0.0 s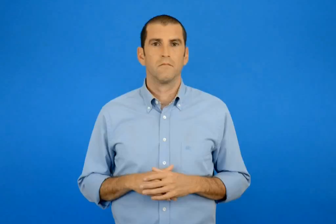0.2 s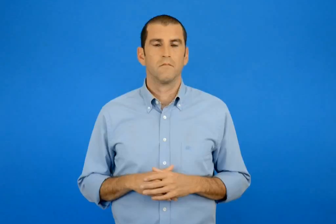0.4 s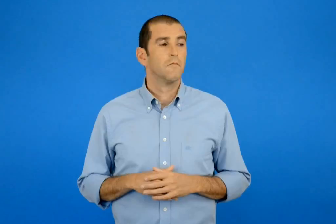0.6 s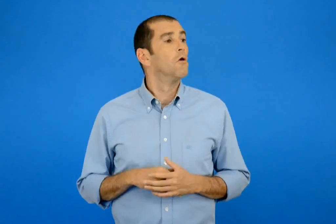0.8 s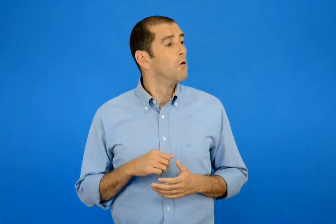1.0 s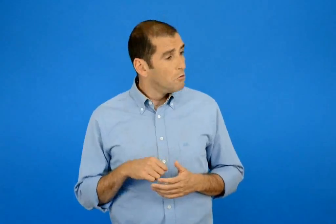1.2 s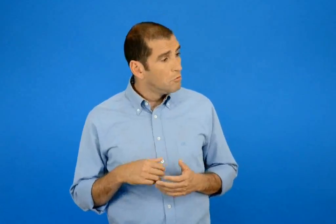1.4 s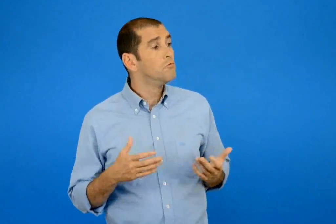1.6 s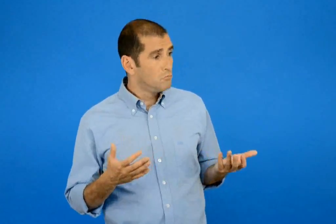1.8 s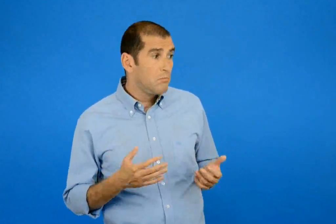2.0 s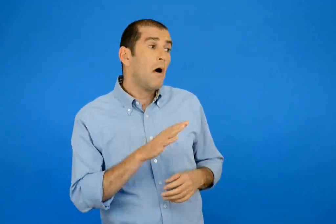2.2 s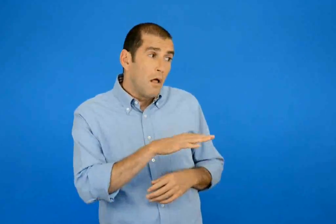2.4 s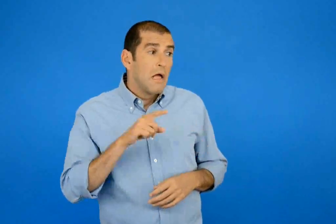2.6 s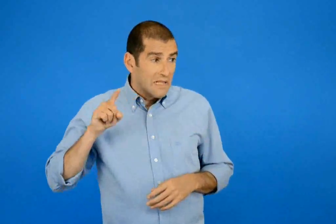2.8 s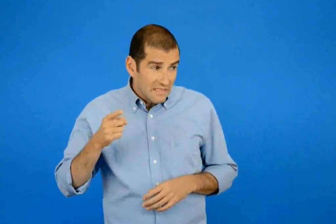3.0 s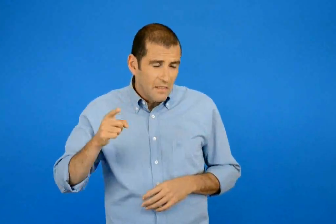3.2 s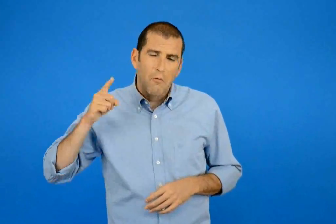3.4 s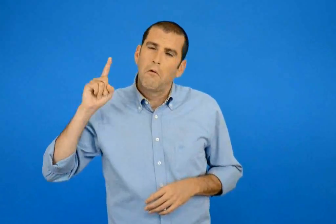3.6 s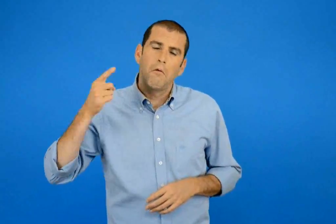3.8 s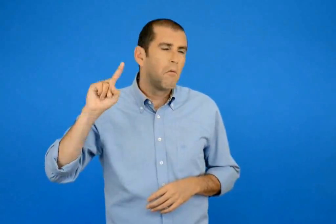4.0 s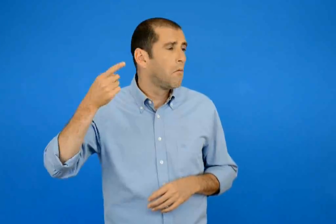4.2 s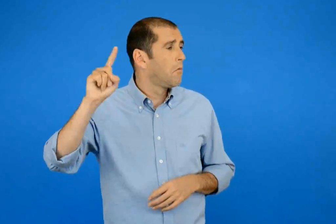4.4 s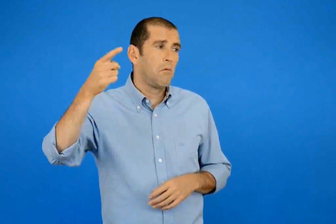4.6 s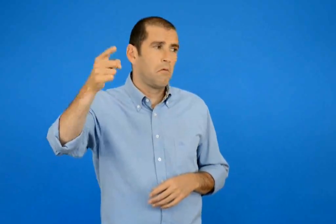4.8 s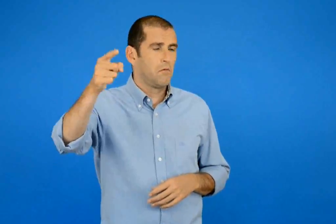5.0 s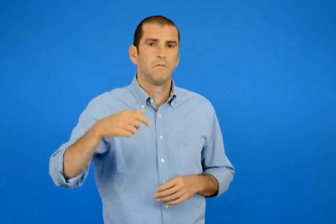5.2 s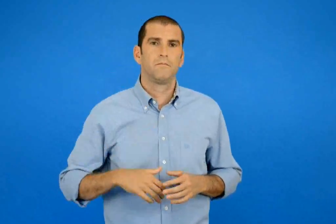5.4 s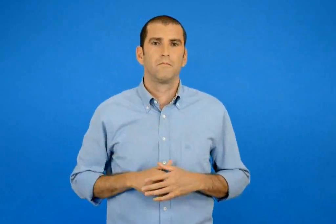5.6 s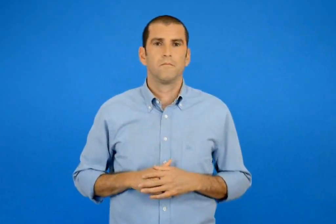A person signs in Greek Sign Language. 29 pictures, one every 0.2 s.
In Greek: ωραία θα είναι όμως ένα μεγάλο ταξίδι
